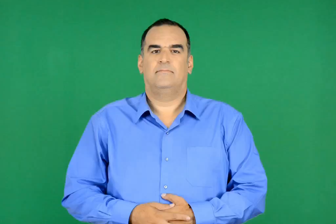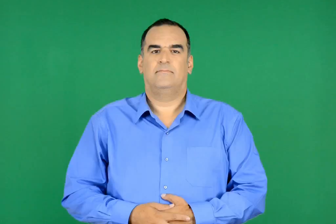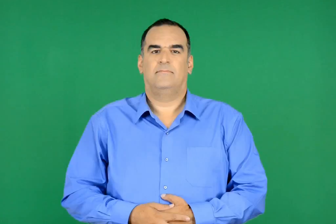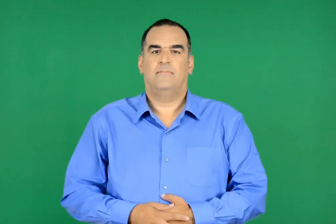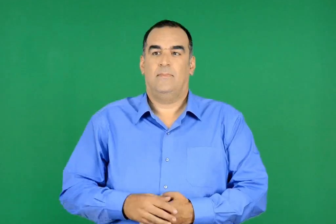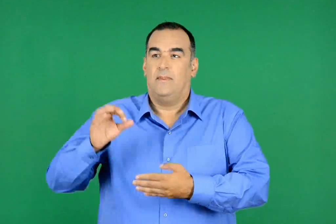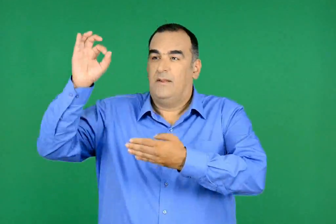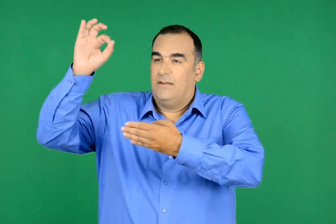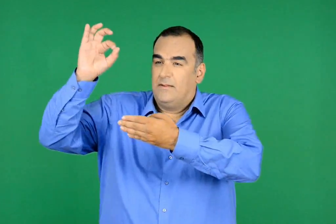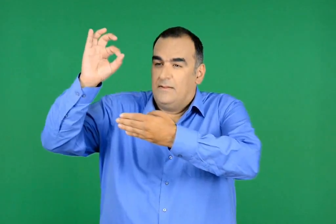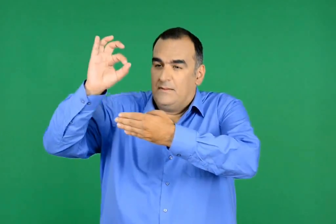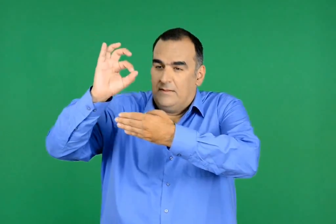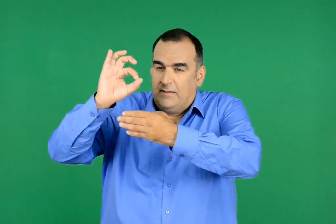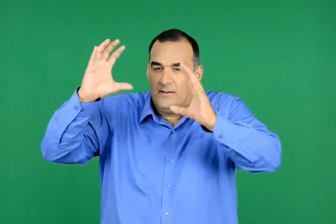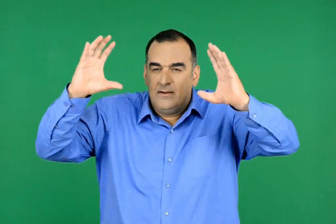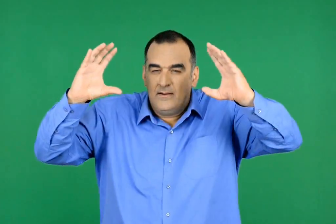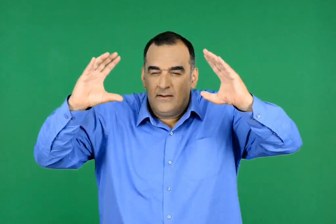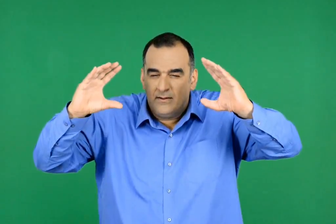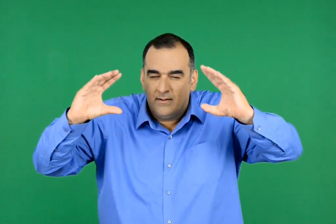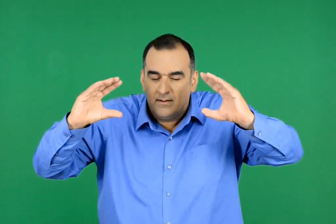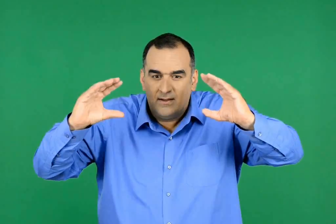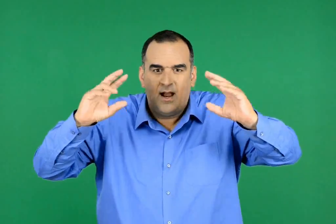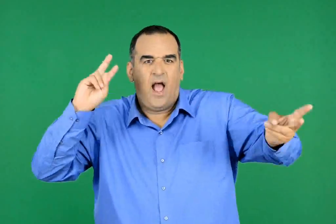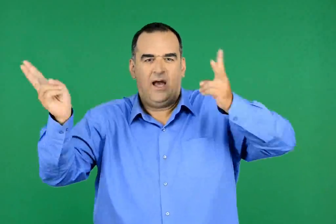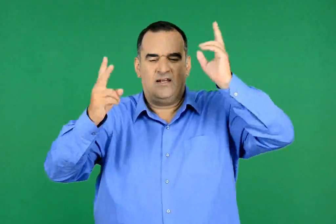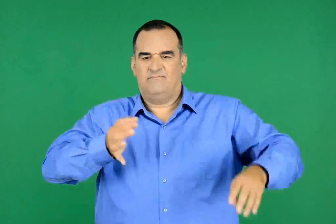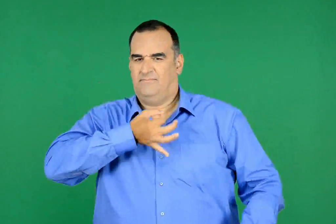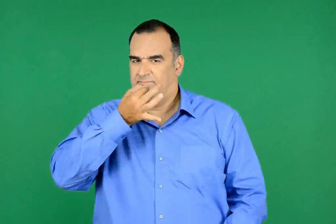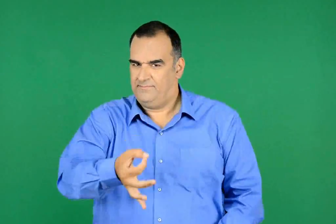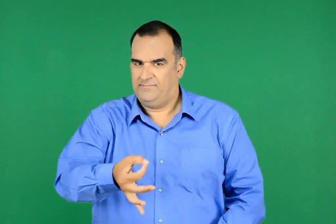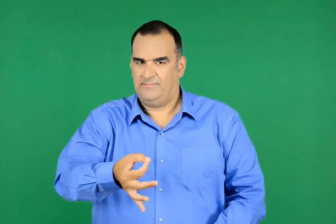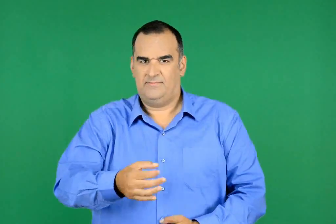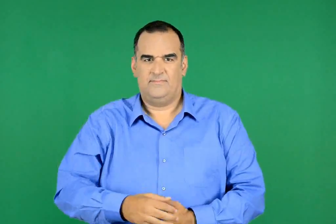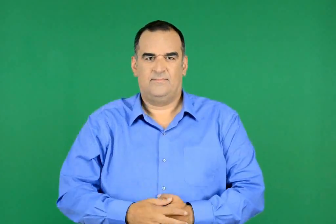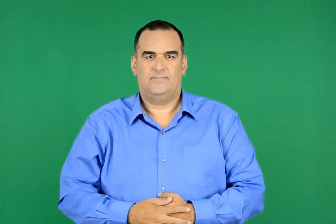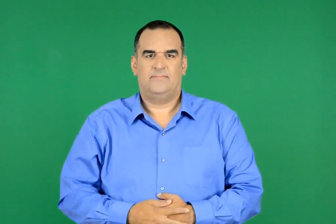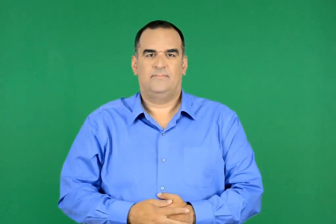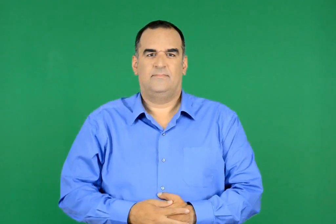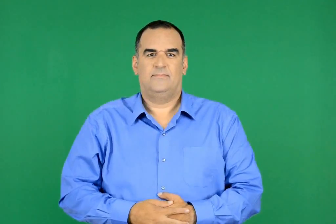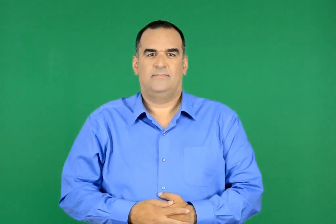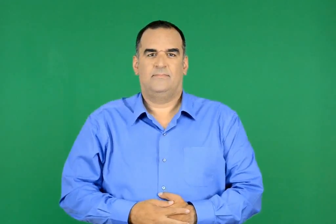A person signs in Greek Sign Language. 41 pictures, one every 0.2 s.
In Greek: μα , σαν έφτασε το δειλινό και πριν πέσει το σκοτάδι , ο αέρας είπε
